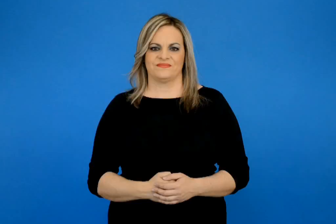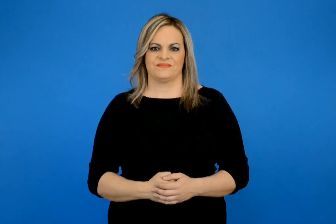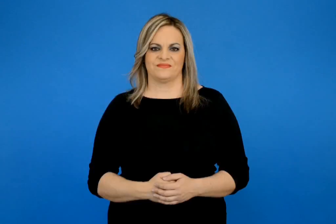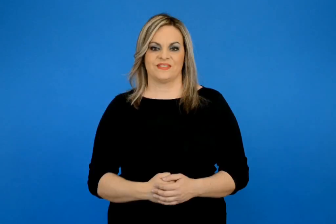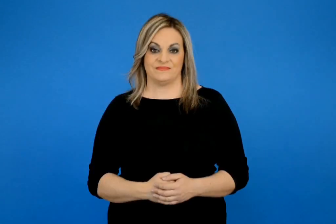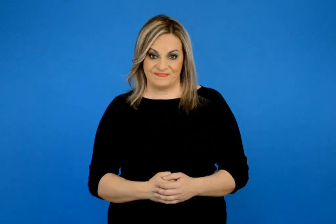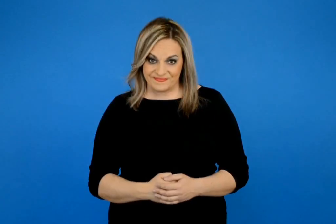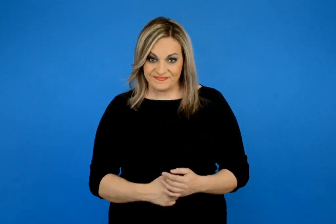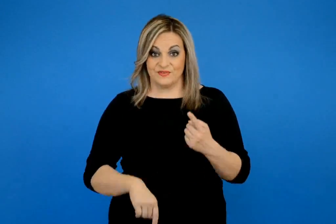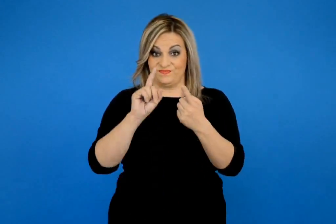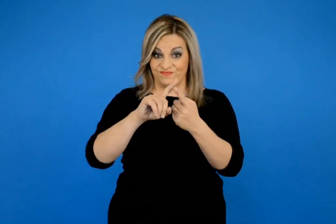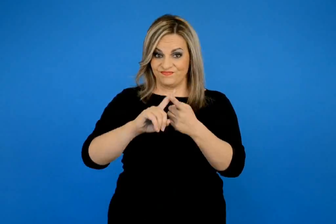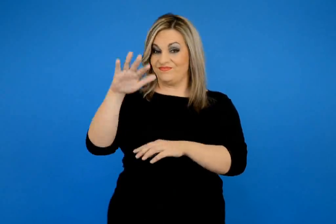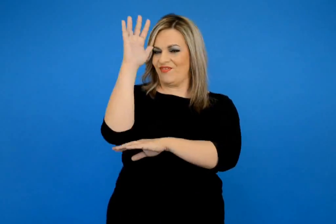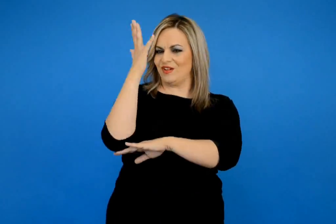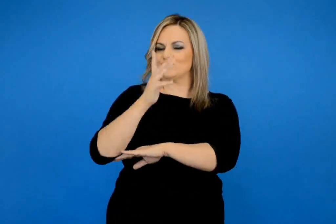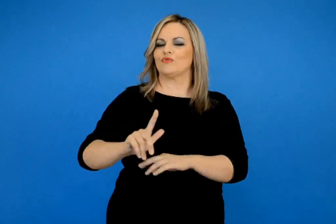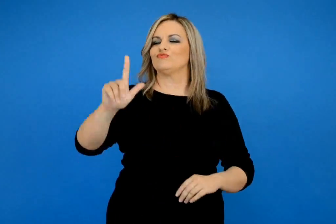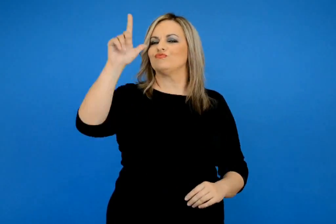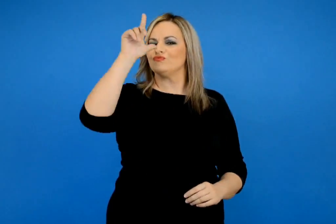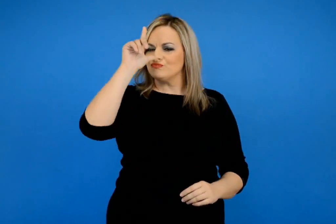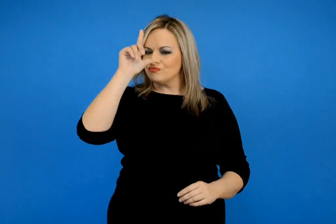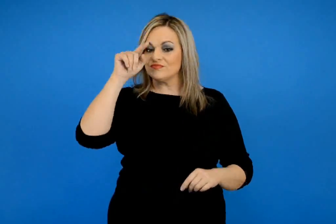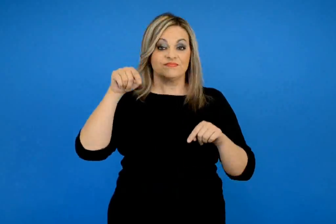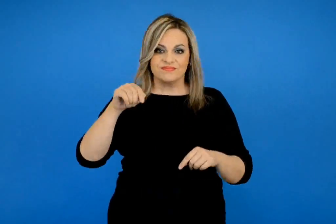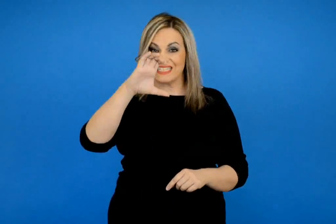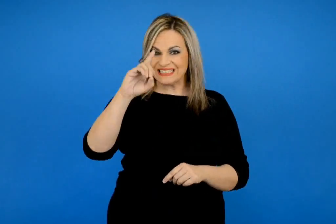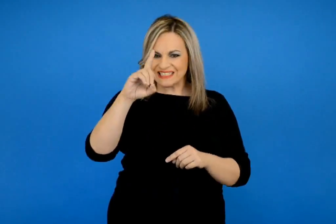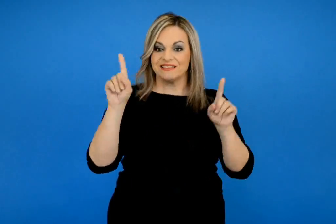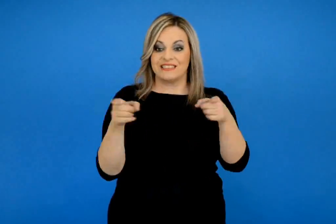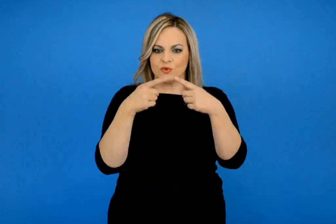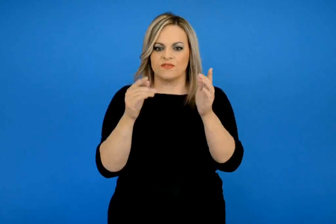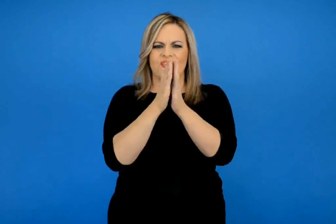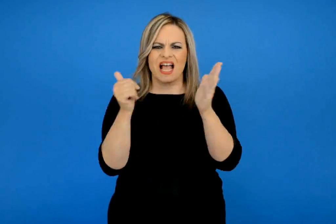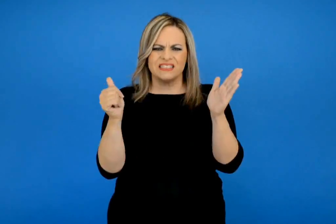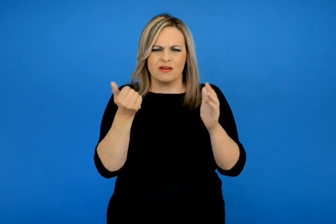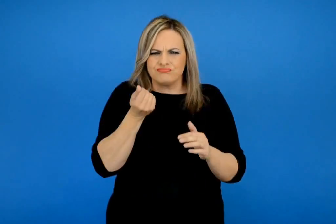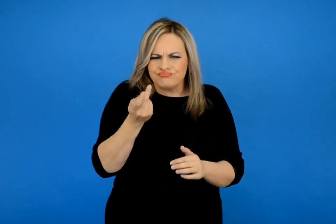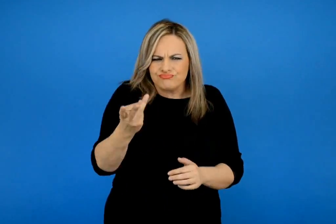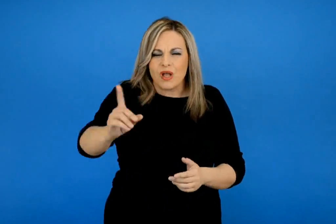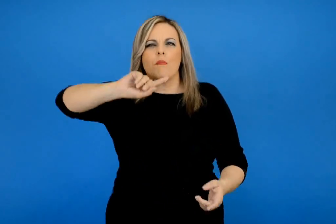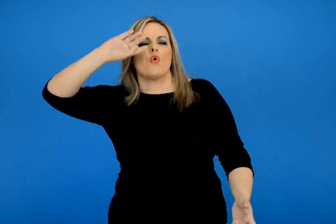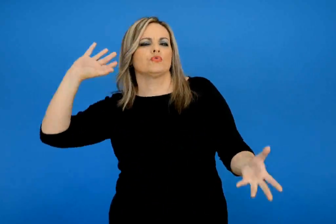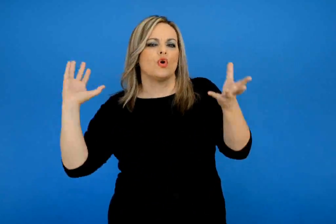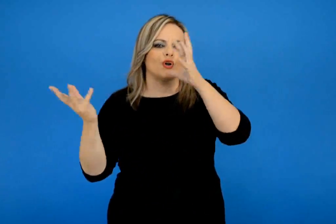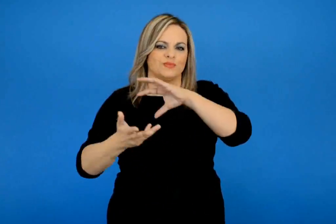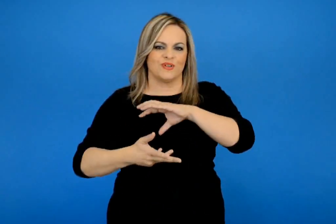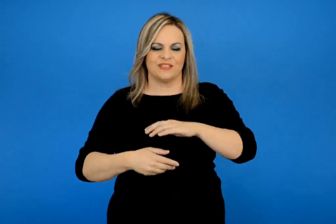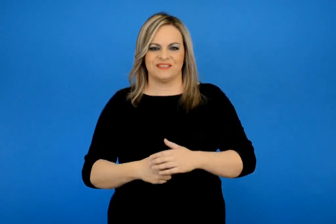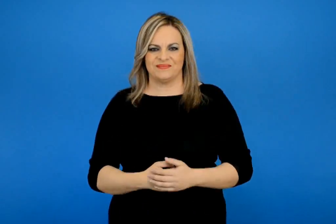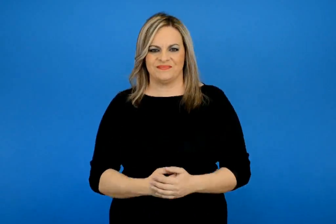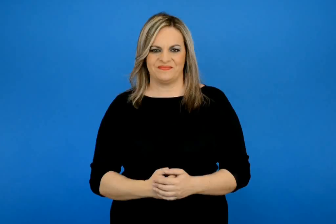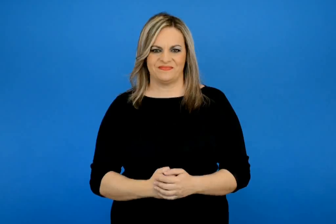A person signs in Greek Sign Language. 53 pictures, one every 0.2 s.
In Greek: α το δεντράκι μου περήφανο από το cd χριστούγεννα 16 τραγούδια από όλο τον κόσμο
